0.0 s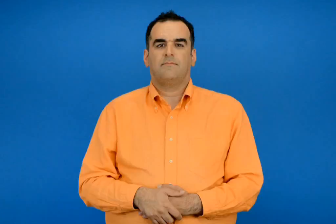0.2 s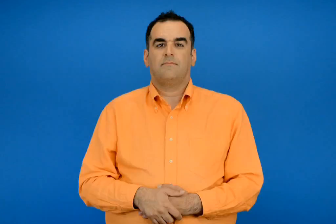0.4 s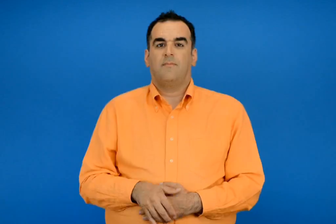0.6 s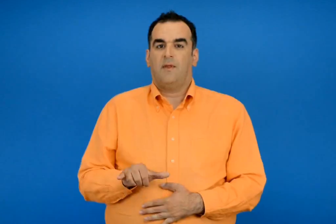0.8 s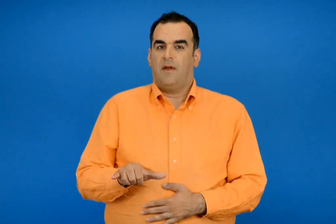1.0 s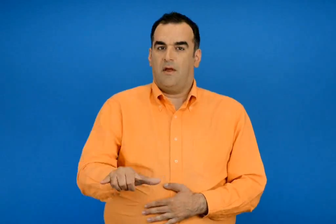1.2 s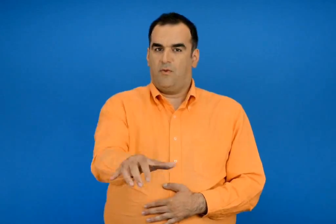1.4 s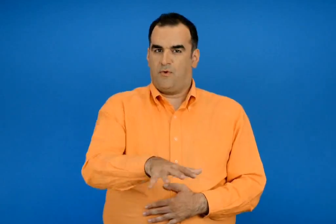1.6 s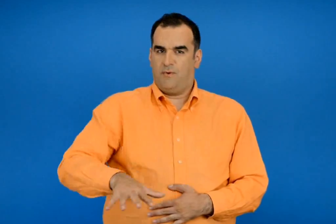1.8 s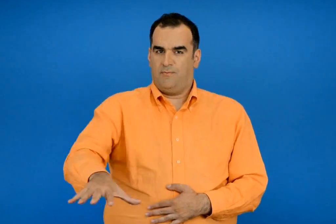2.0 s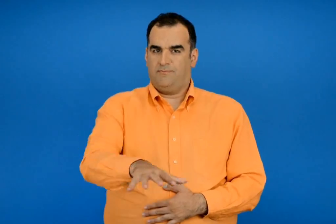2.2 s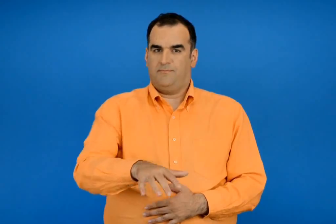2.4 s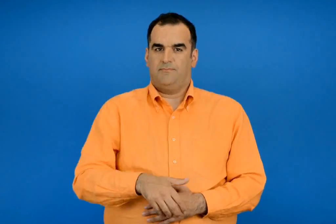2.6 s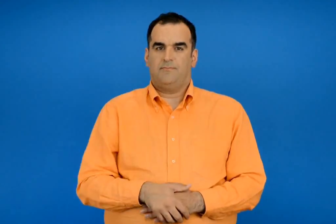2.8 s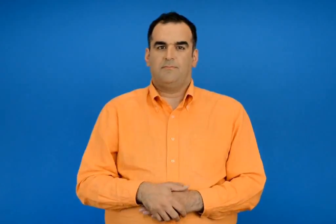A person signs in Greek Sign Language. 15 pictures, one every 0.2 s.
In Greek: αεροδρόμιο
